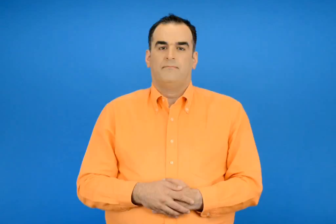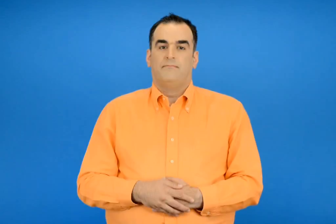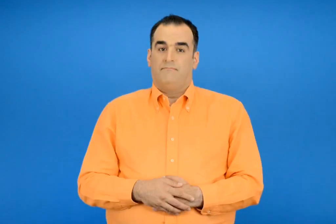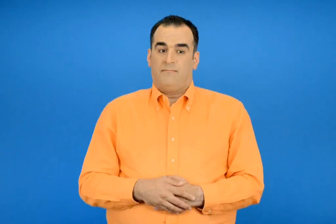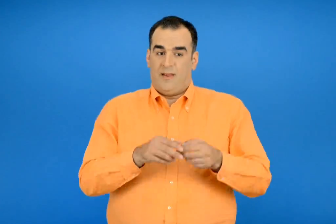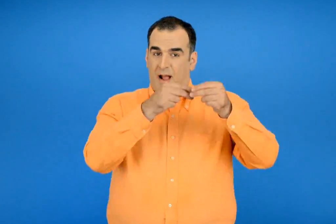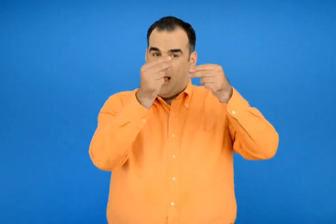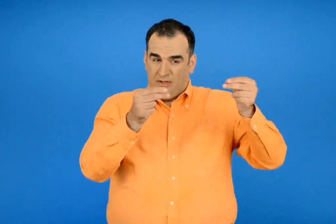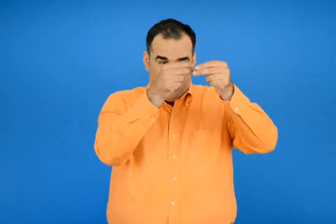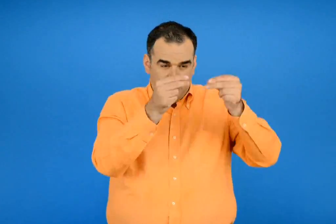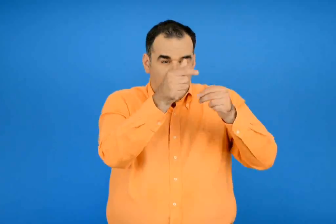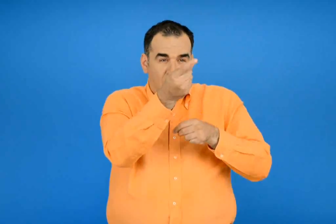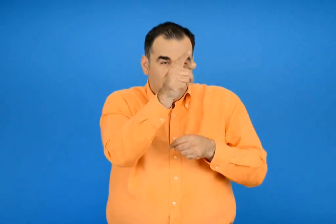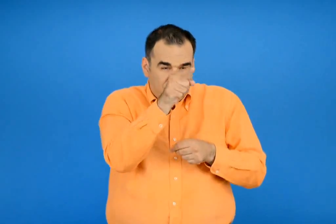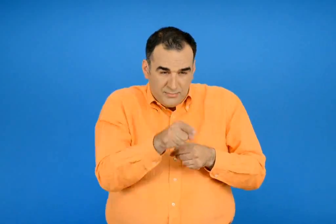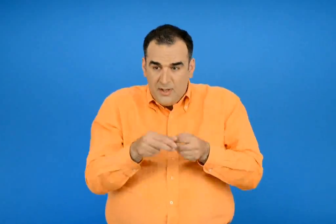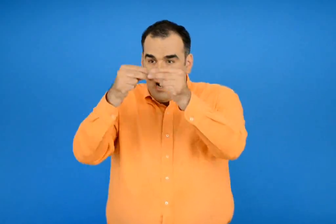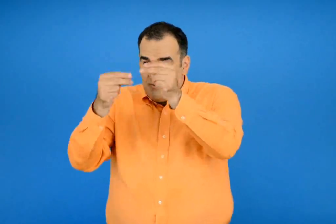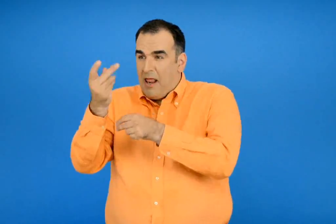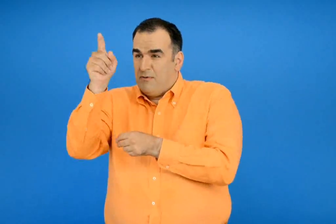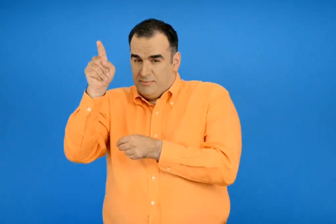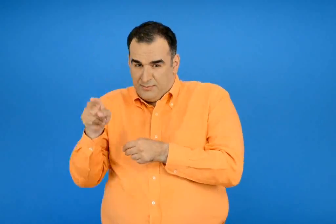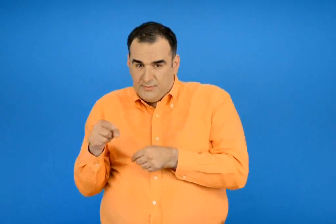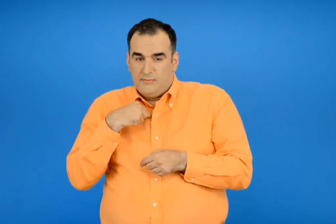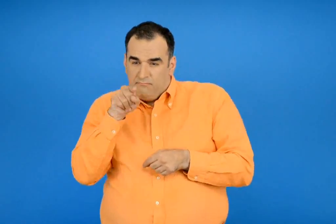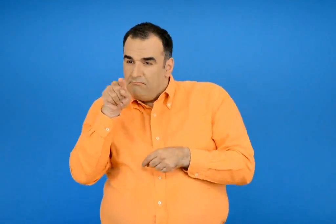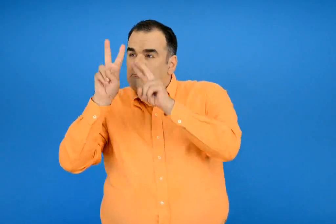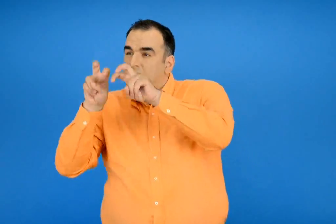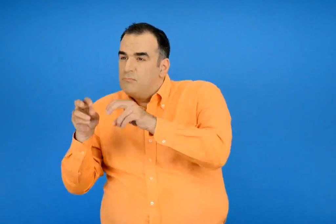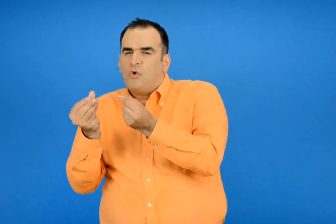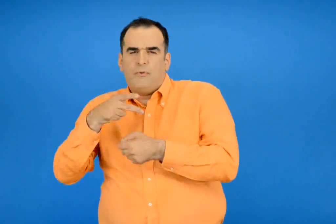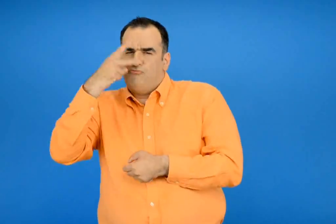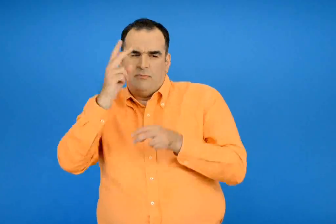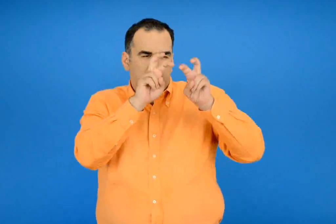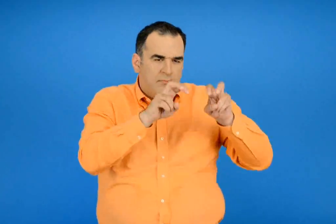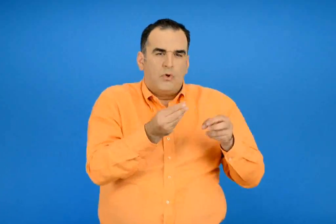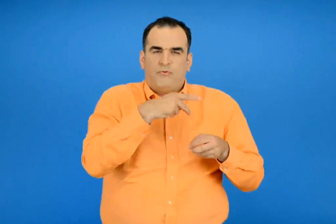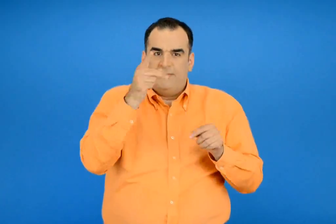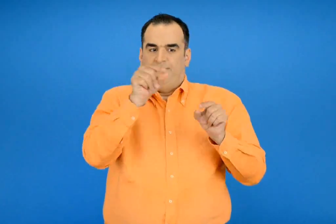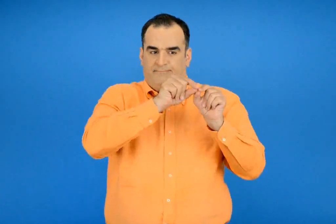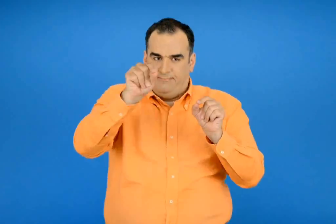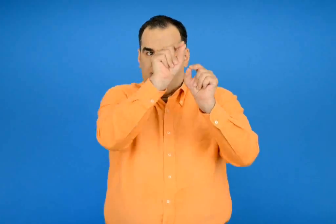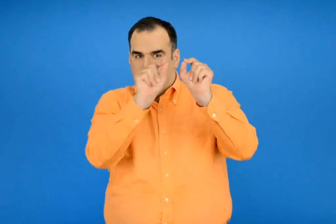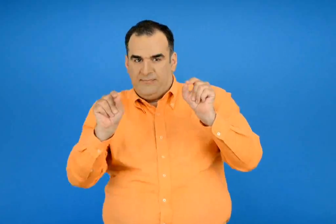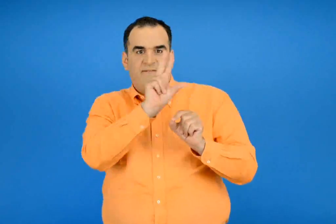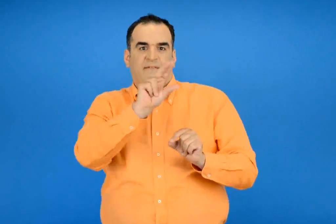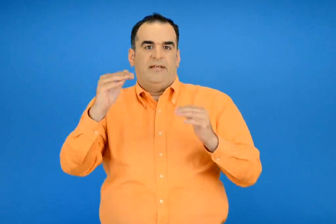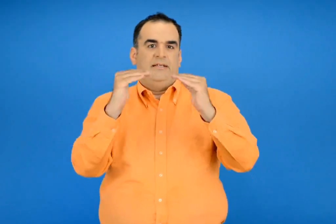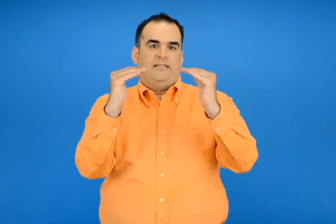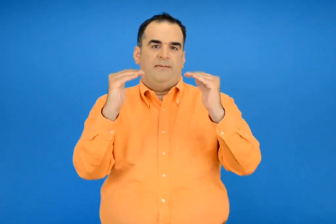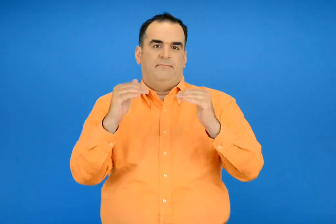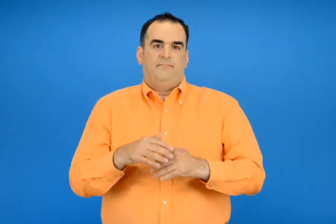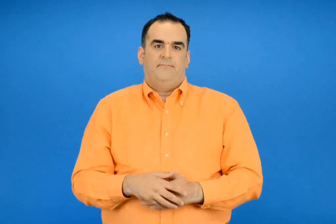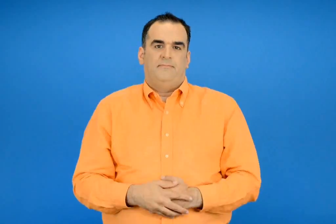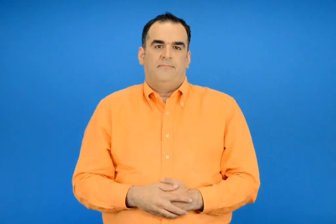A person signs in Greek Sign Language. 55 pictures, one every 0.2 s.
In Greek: αντιστοιχίζω όσα αποτελέσματα είναι ίσα ελέγχω με οποίον τρόπο θέλω
